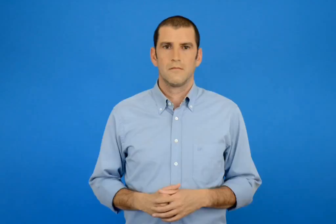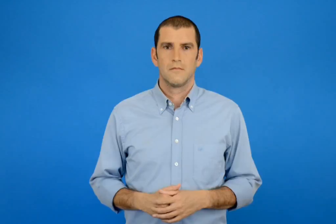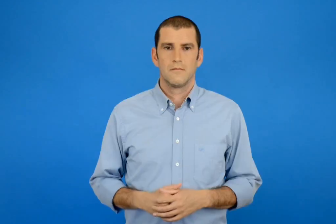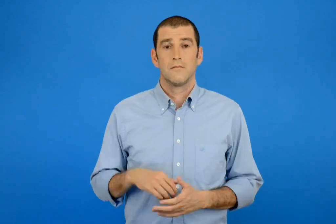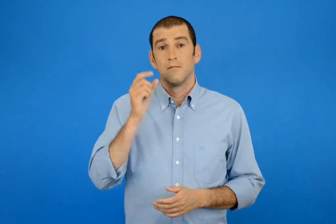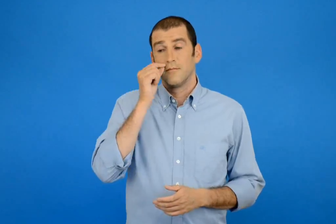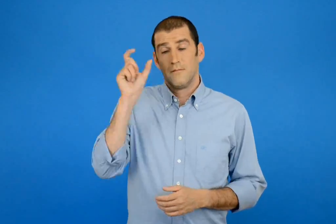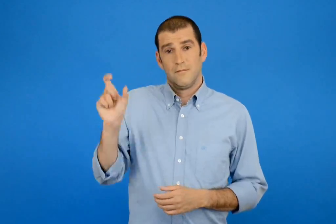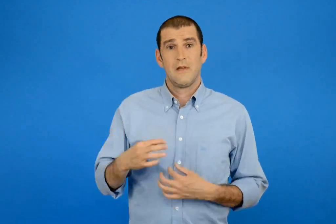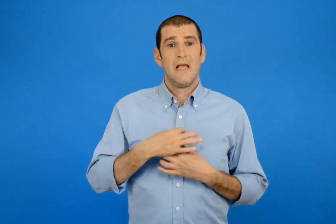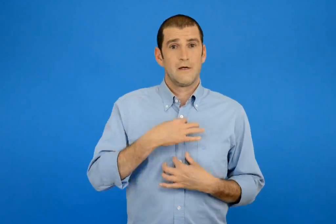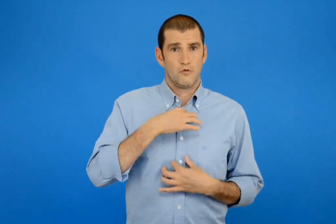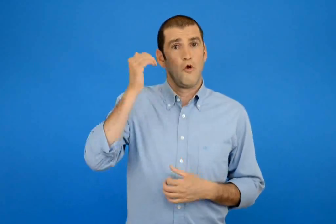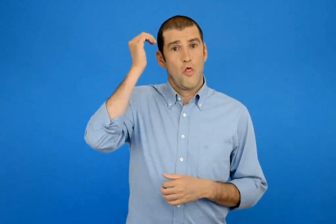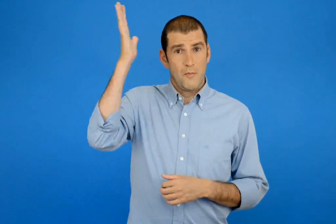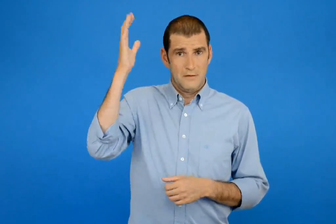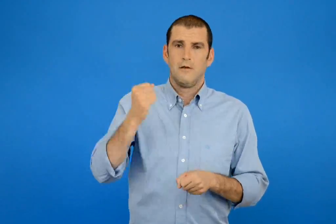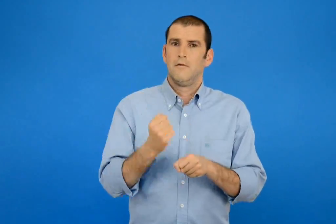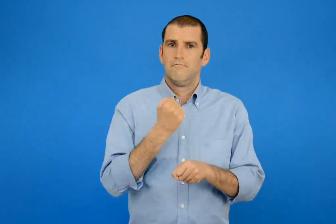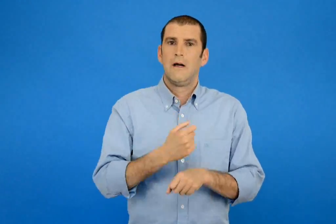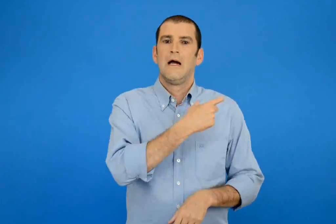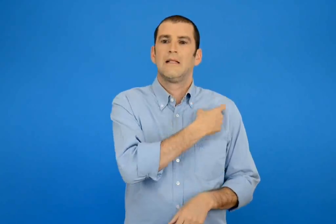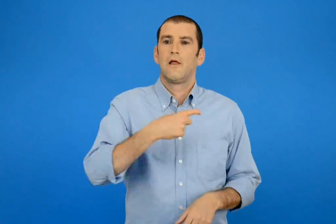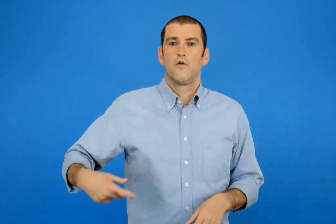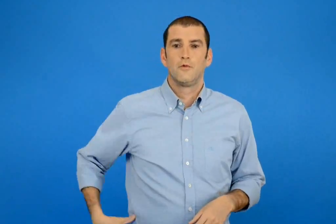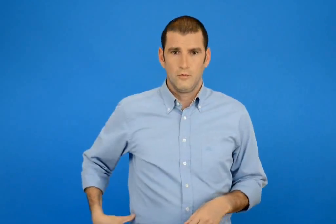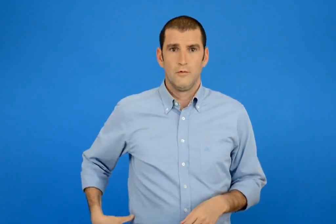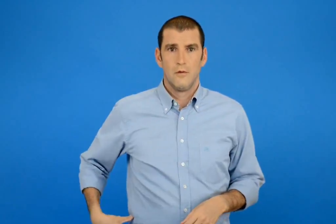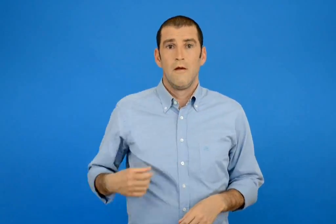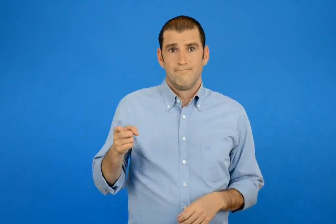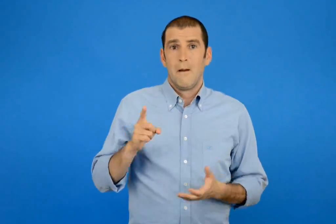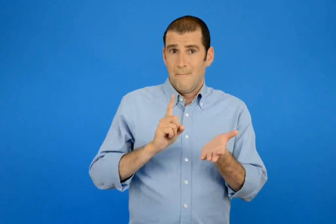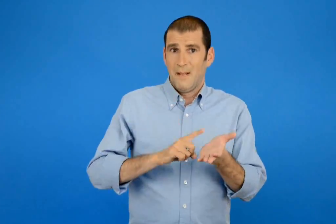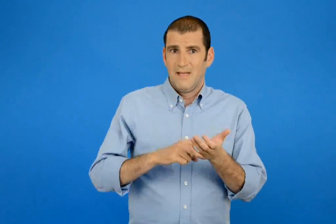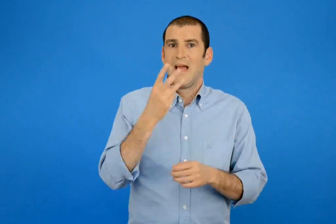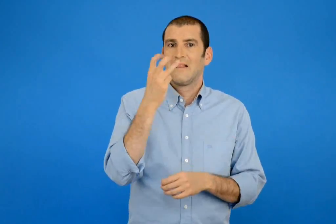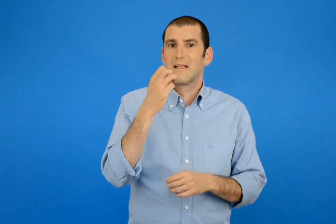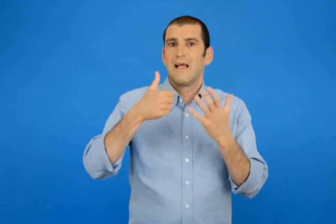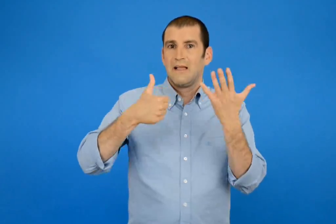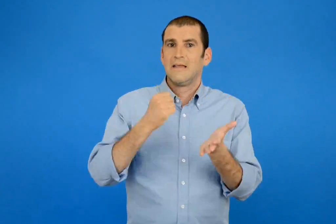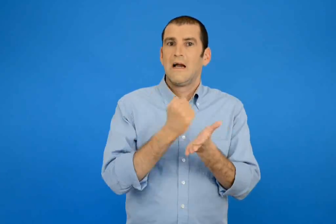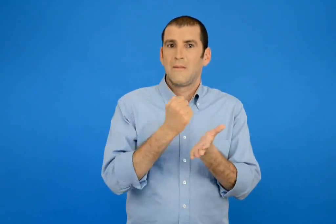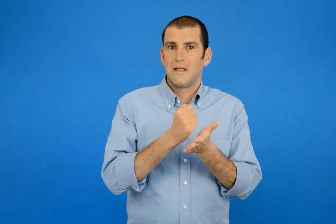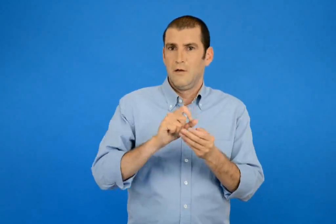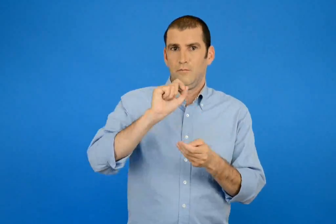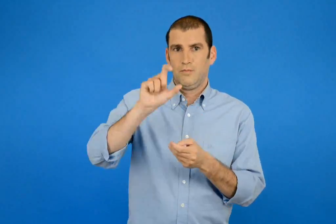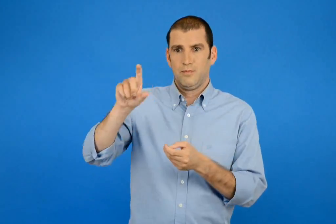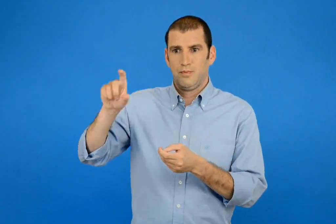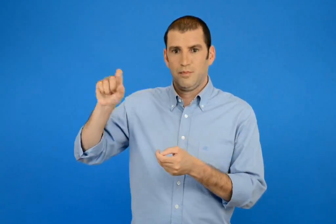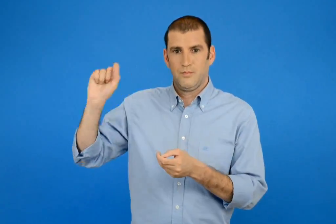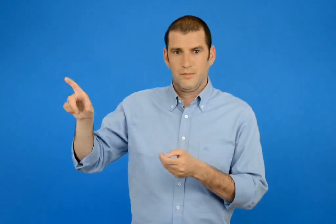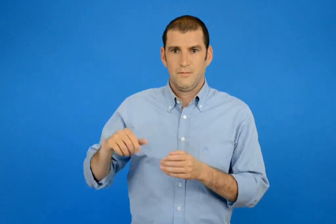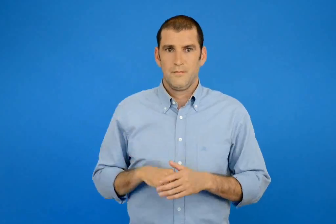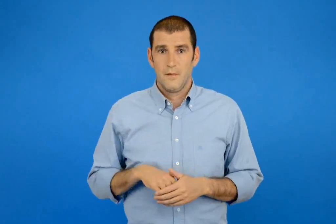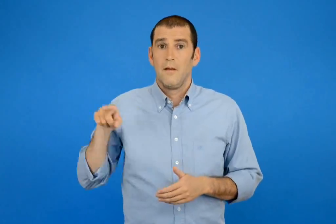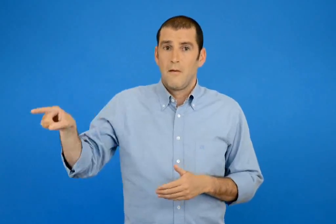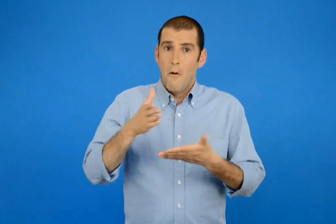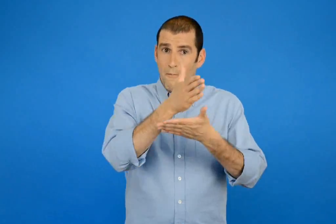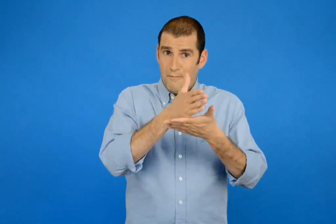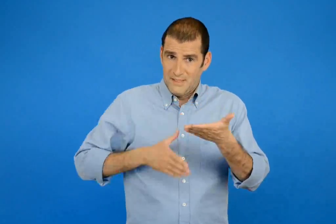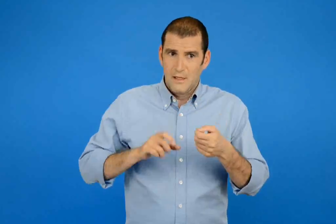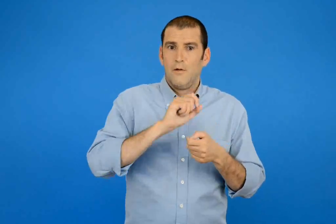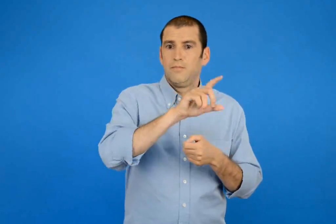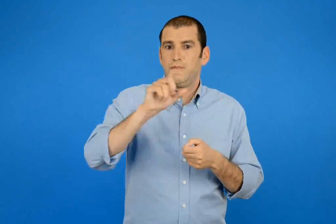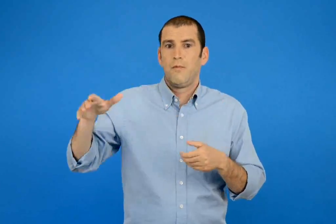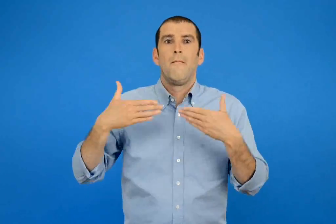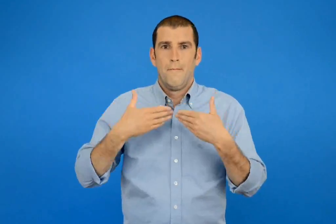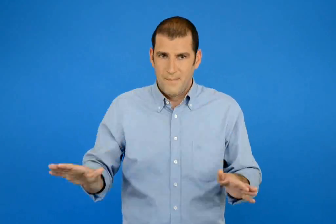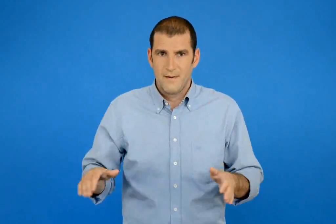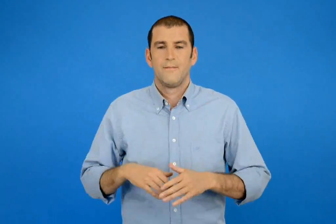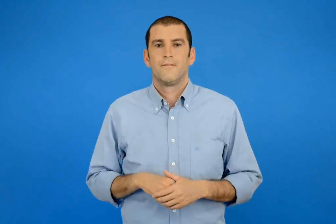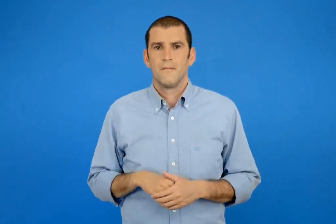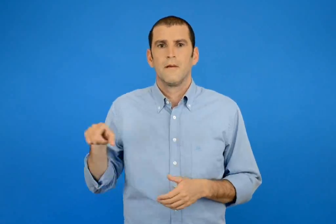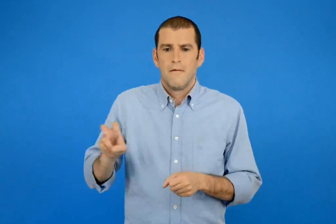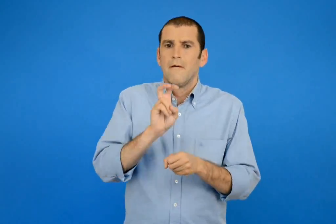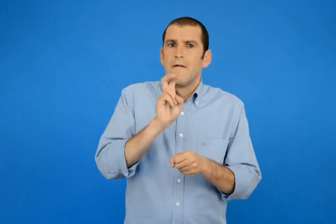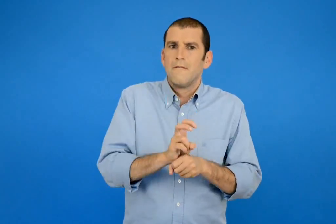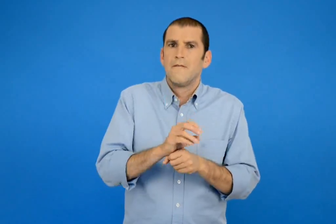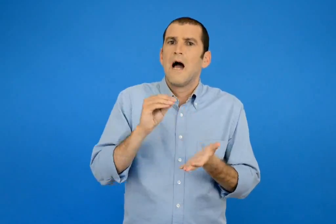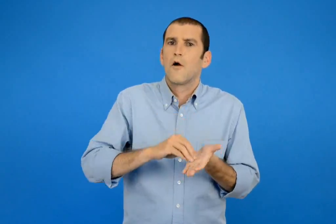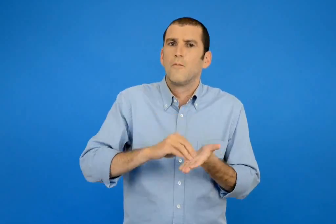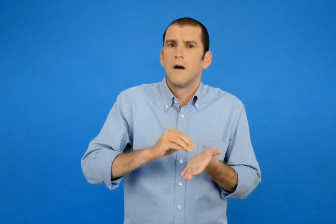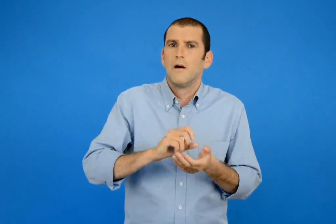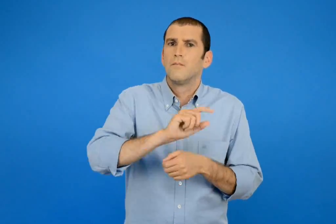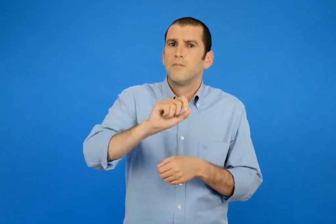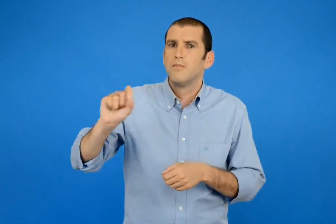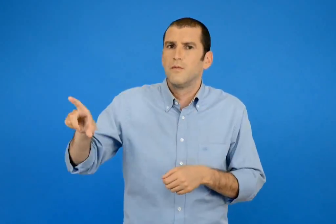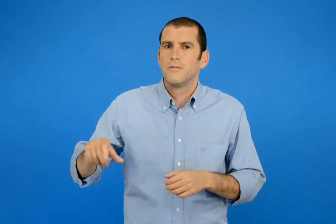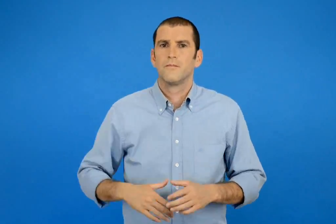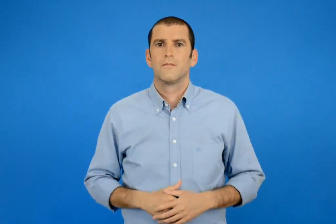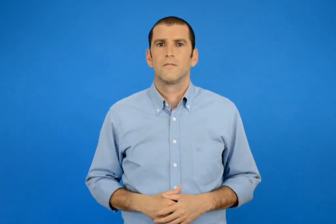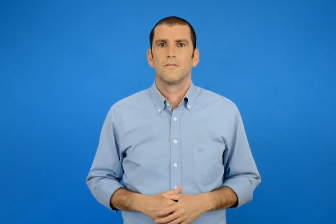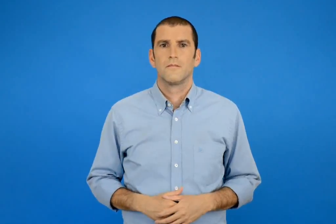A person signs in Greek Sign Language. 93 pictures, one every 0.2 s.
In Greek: ο κύριος θωμάς ο ταχυδρόμος έχει 36 γράμματα να μοιράσει μοίρασε τα μισά πόσα χρειάζεται να μοιράσει ακόμη ;
